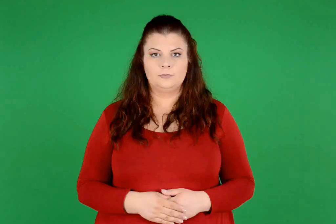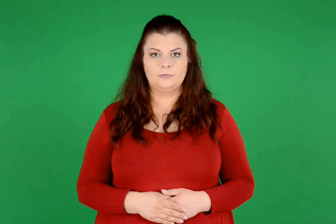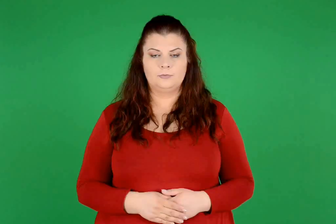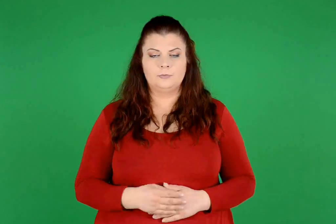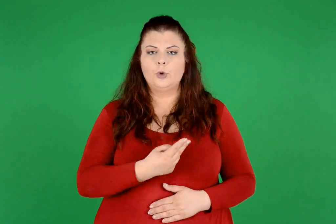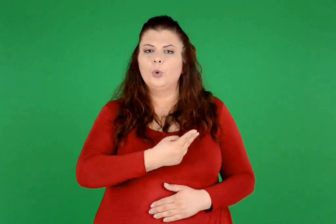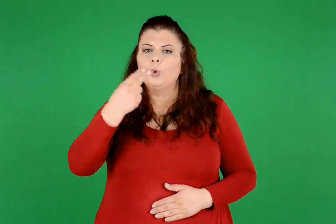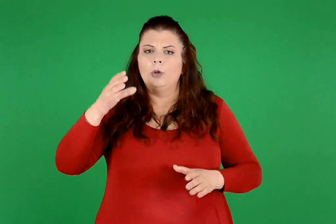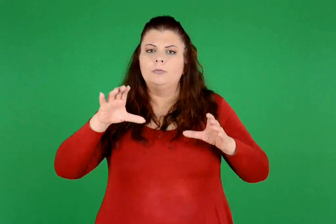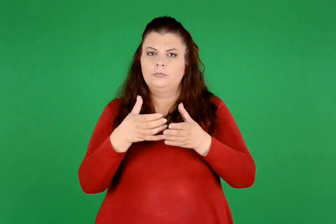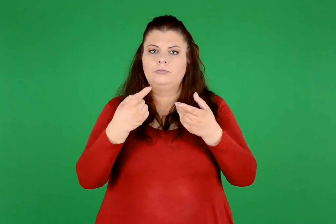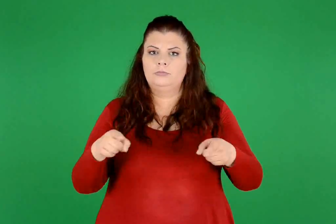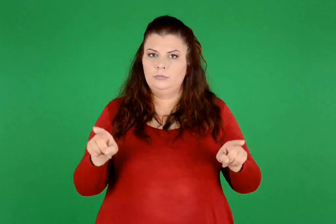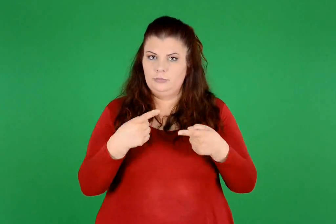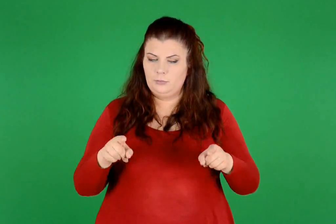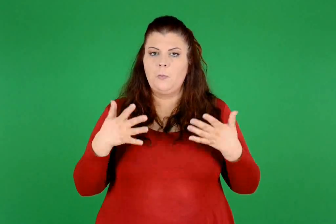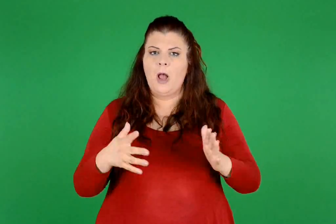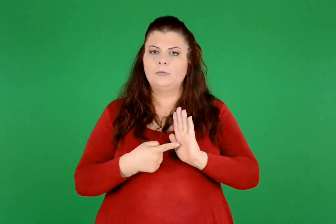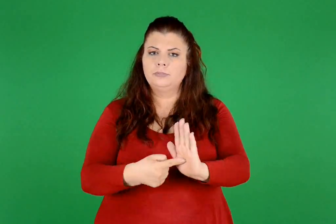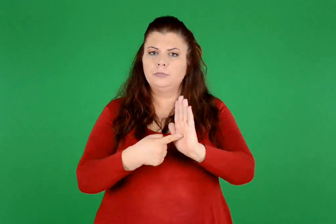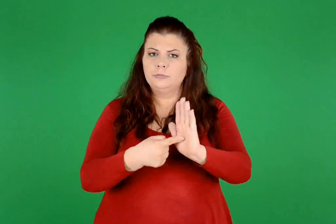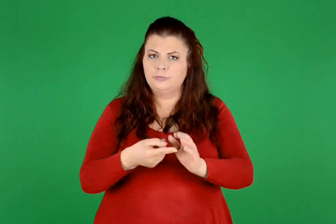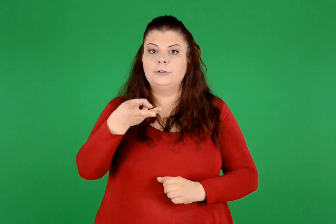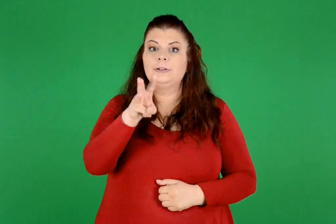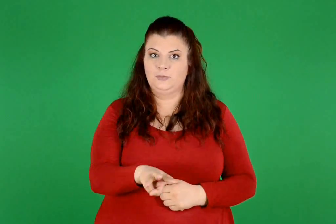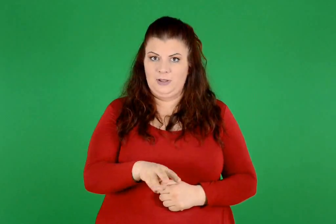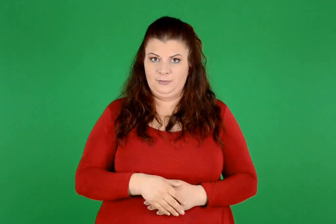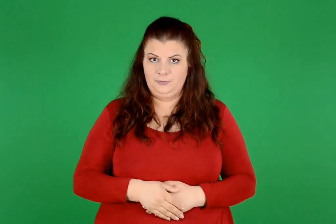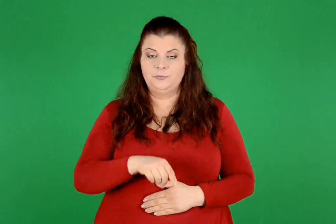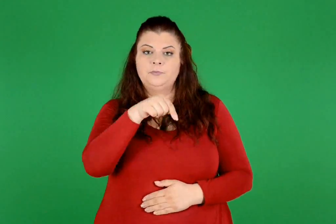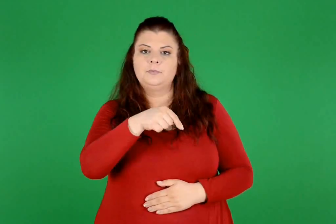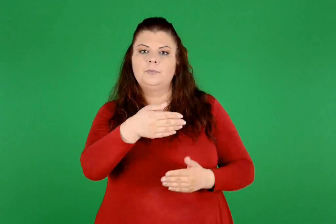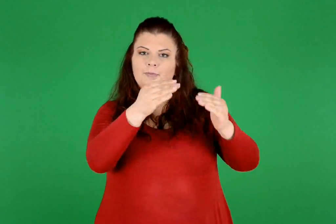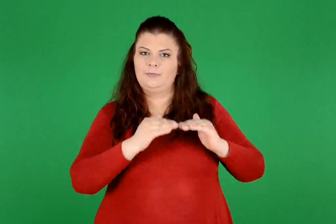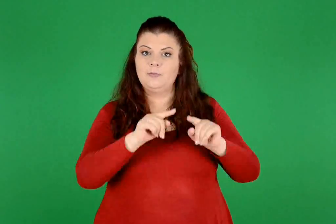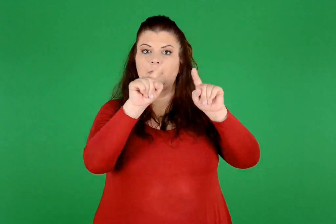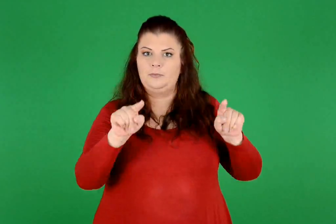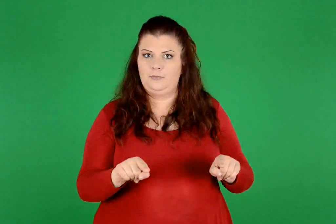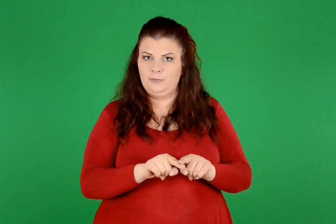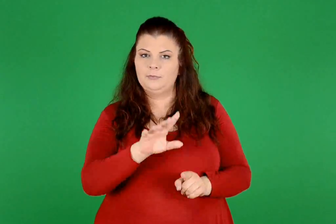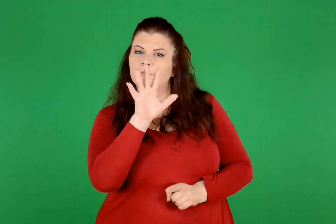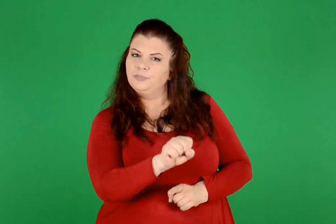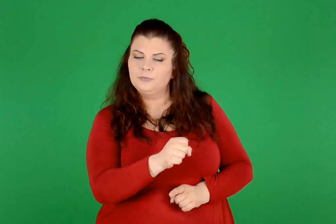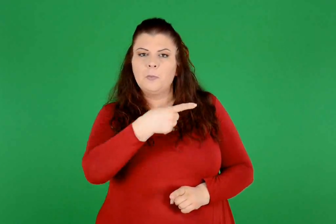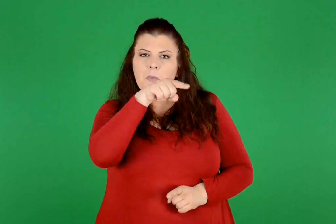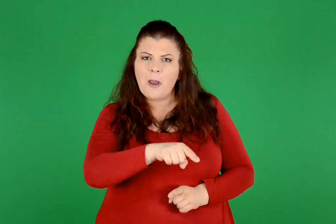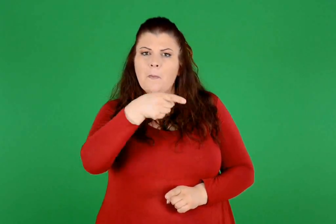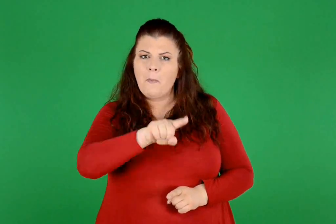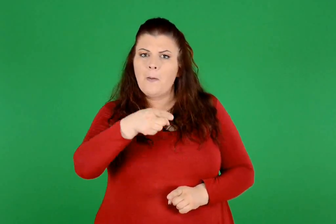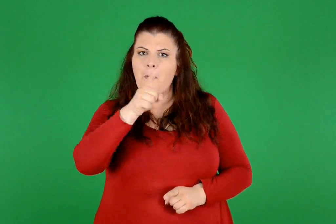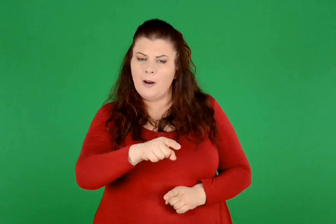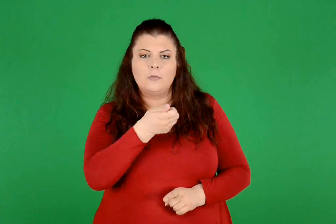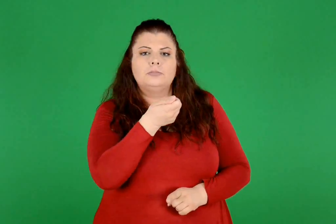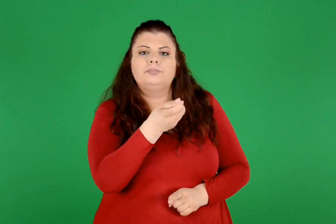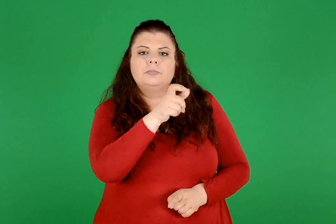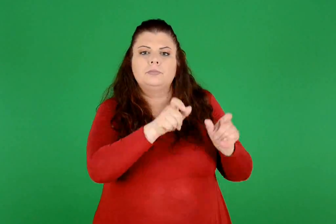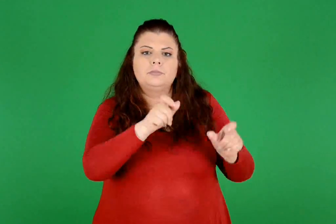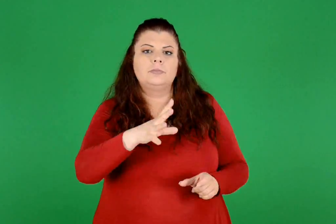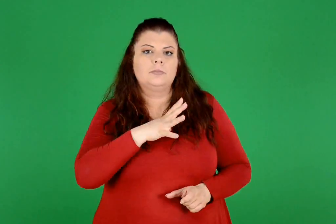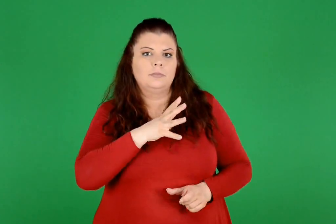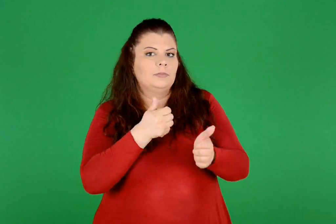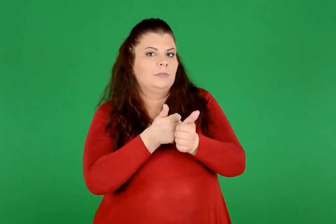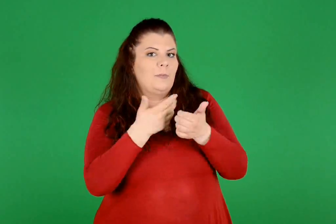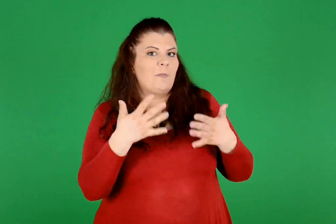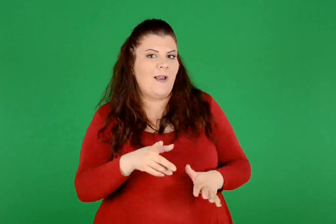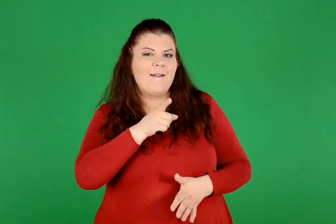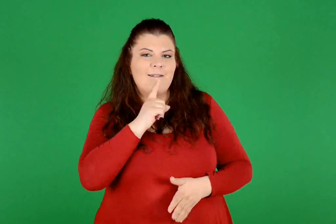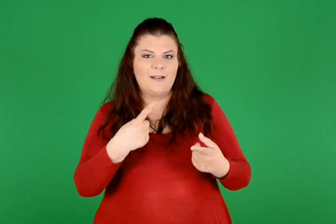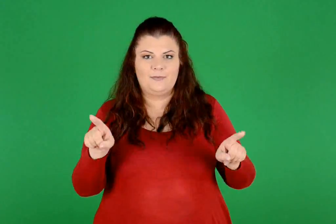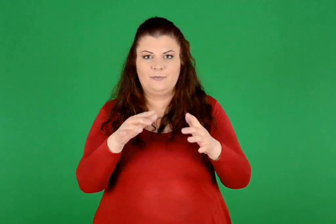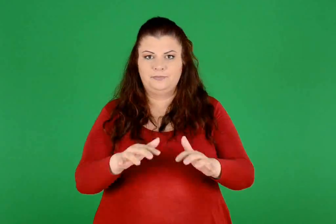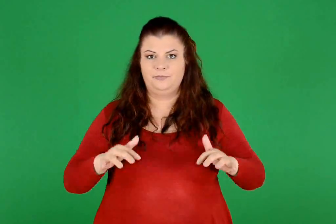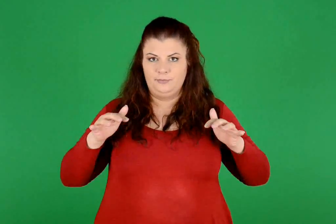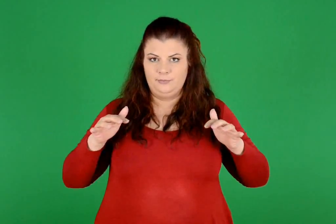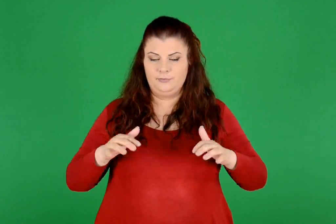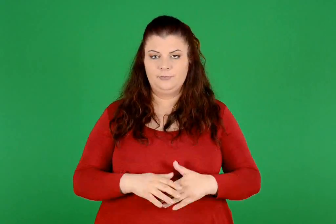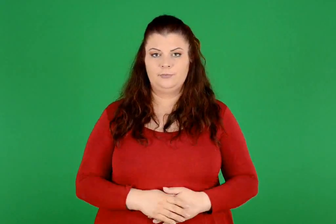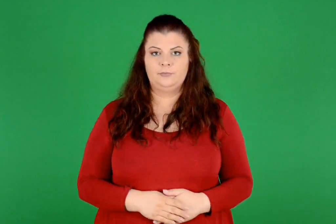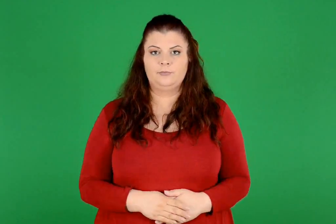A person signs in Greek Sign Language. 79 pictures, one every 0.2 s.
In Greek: μια περίφημη ορχήστρα έδωσε συναυλίες για 3 μέρες. στον παρακάτω πίνακα βλέπεις πόσοι παρακολούθησαν τη συναυλία κάθε μέρας
